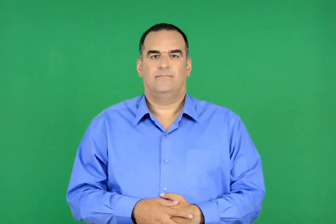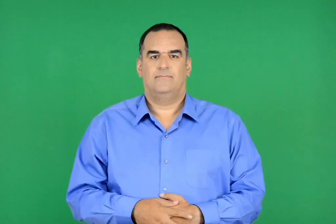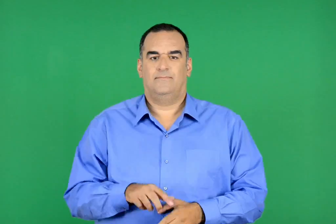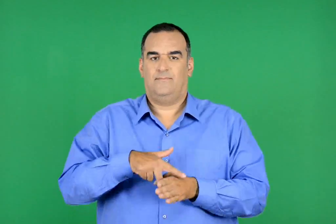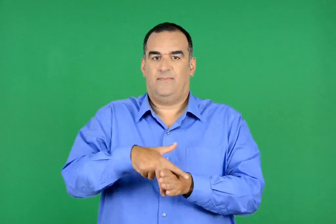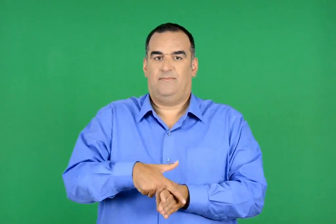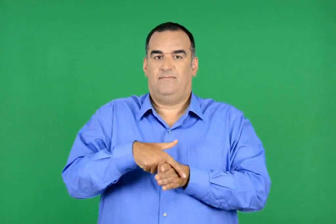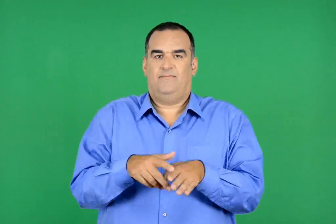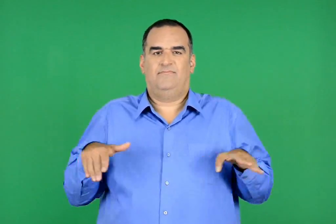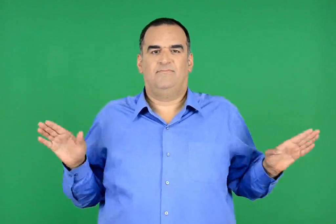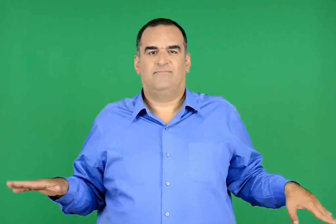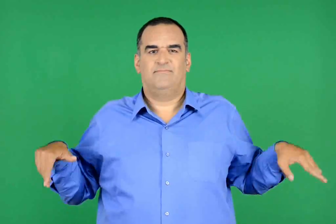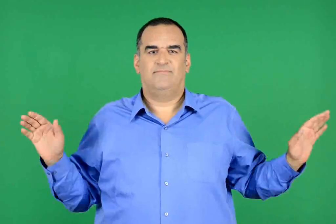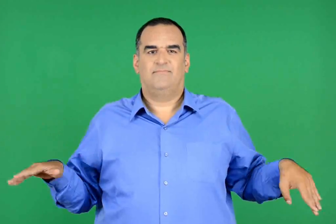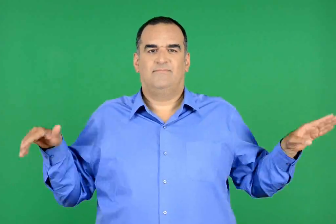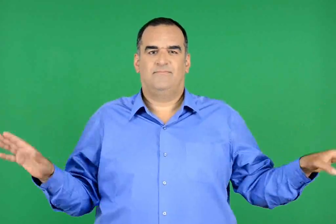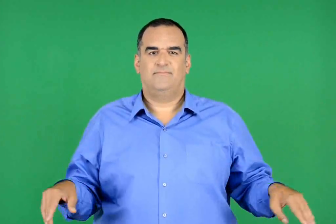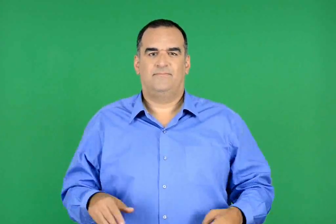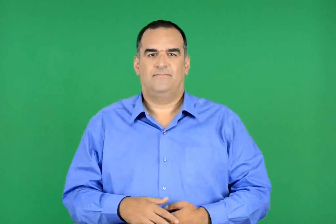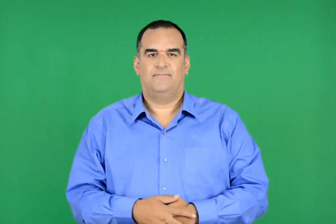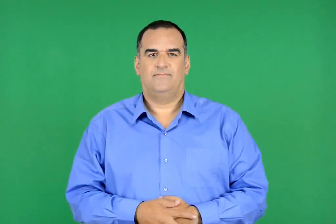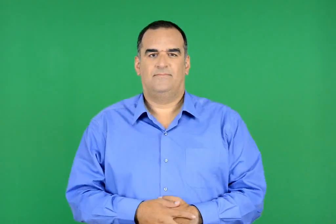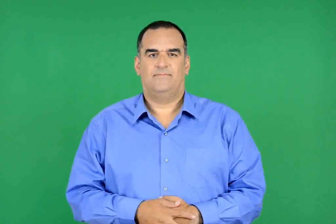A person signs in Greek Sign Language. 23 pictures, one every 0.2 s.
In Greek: με τα φτερά του πήγασου
